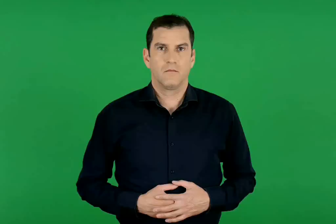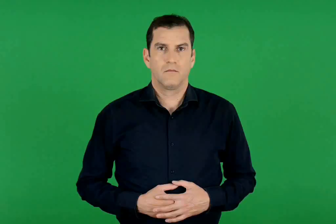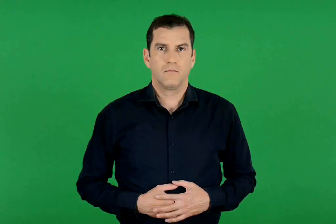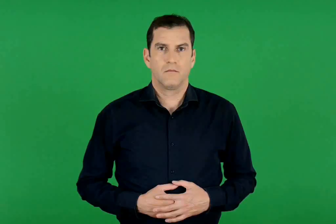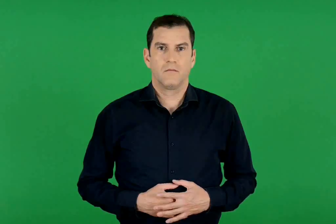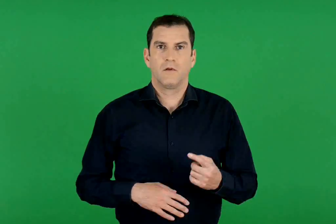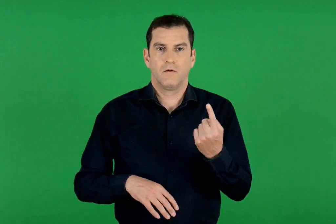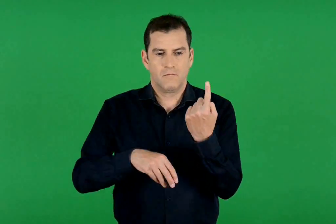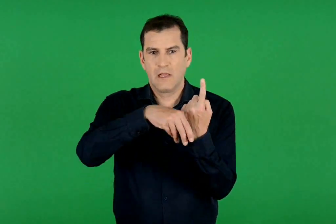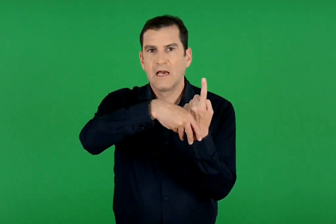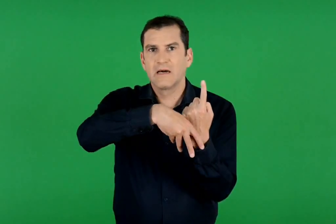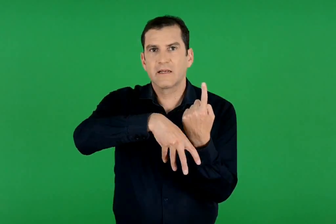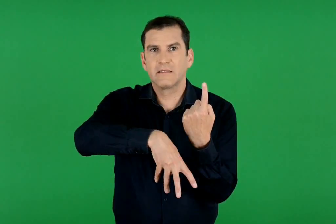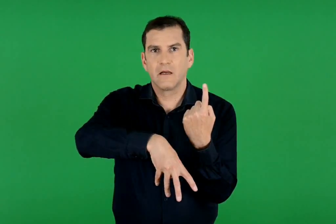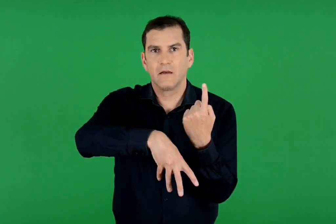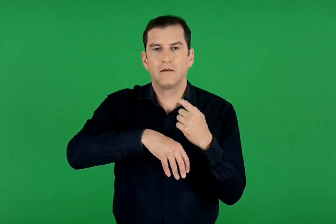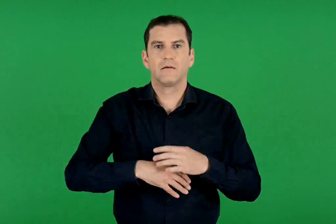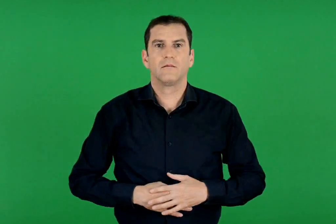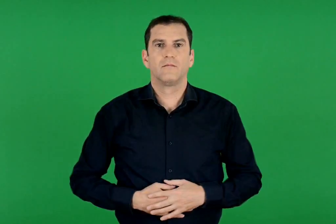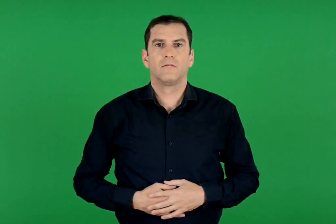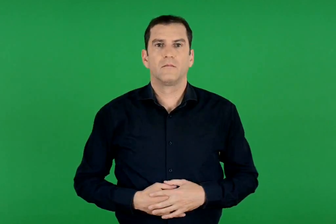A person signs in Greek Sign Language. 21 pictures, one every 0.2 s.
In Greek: ρίζα
